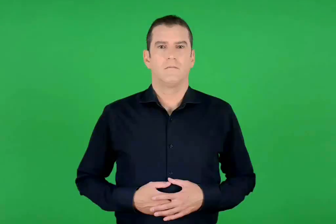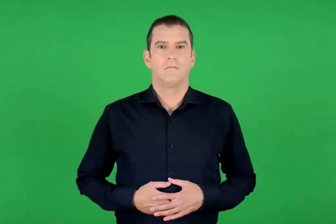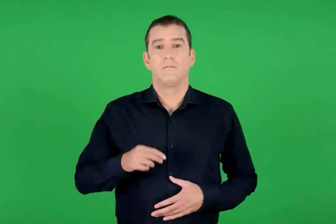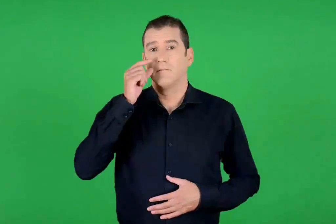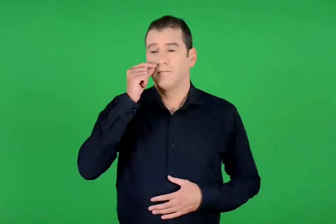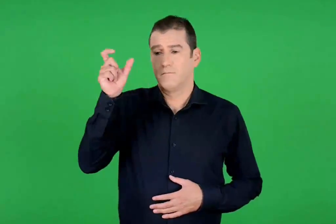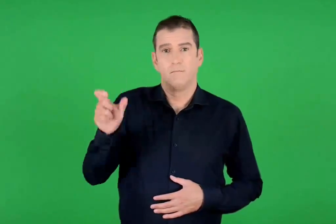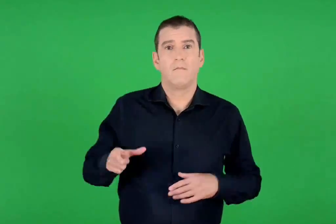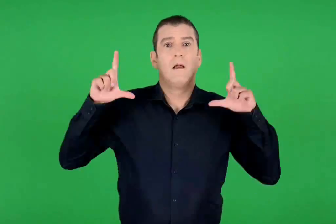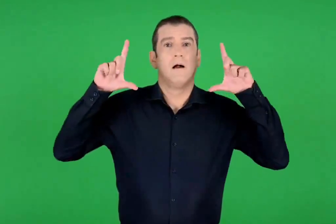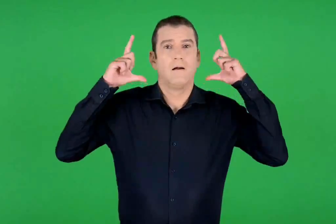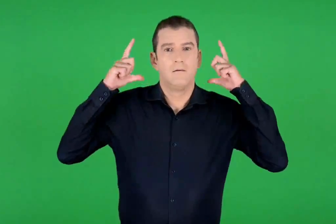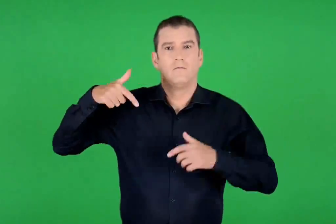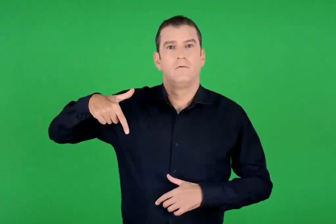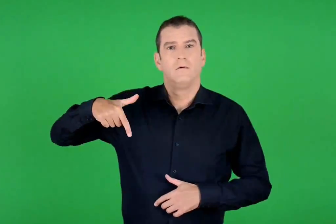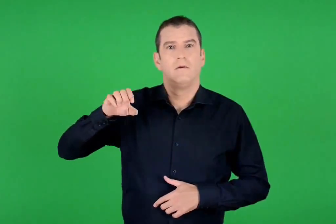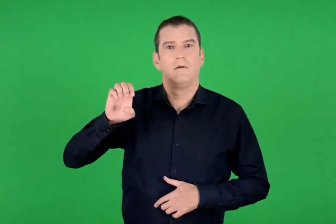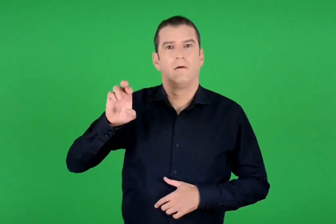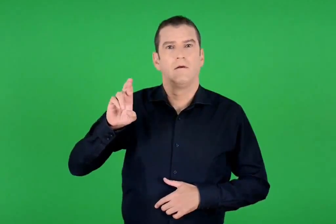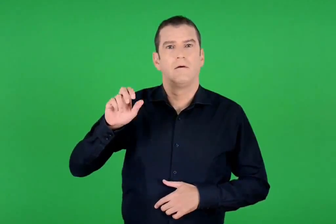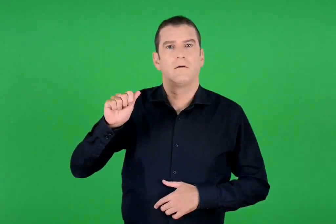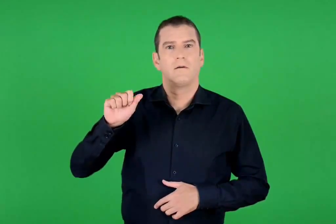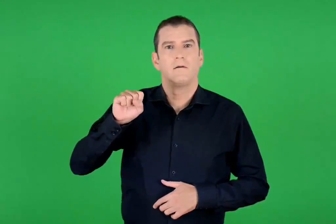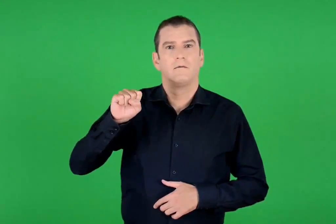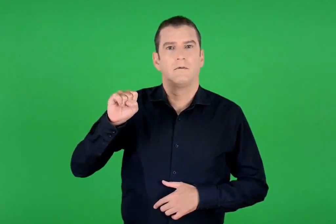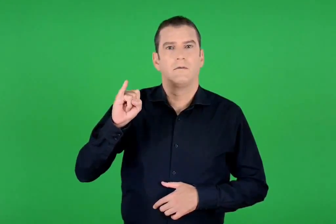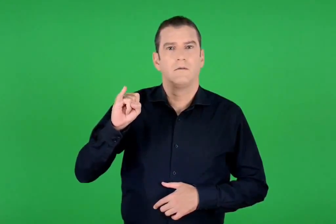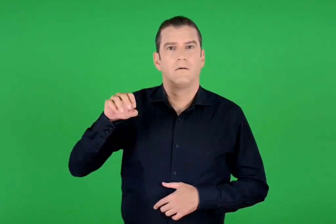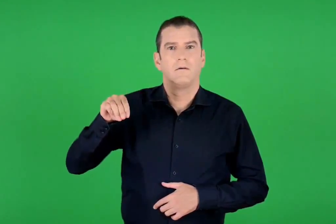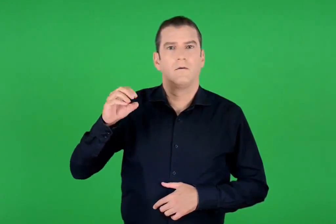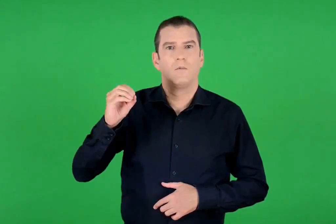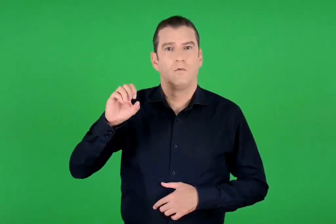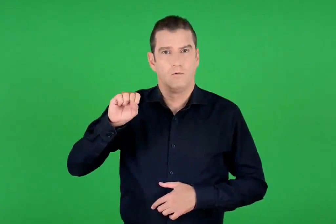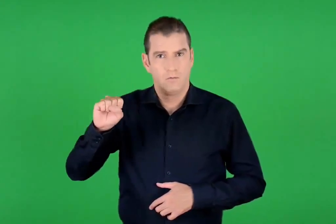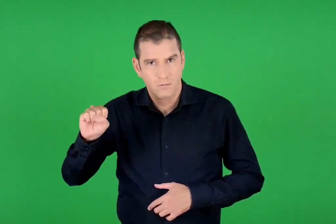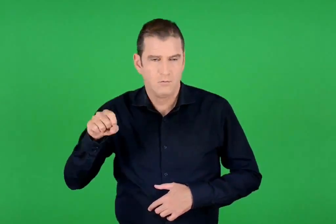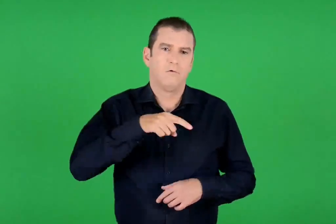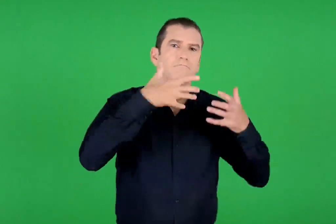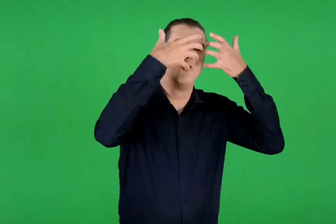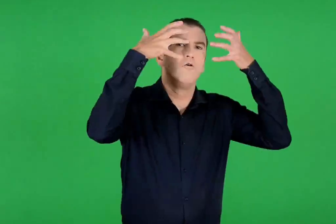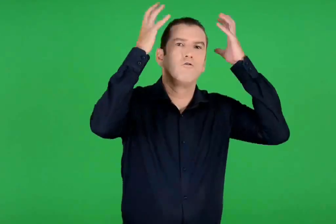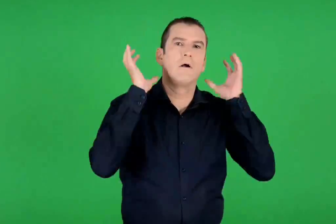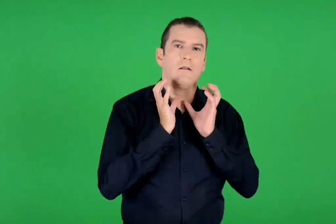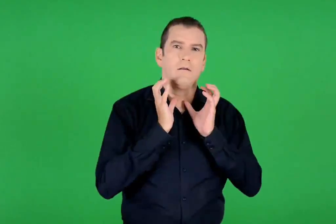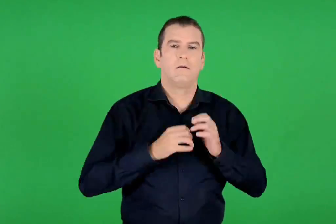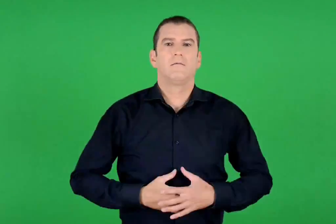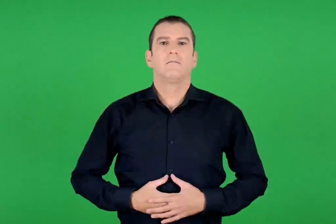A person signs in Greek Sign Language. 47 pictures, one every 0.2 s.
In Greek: ο άγιος γεράσιμος και το λιοντάρι
